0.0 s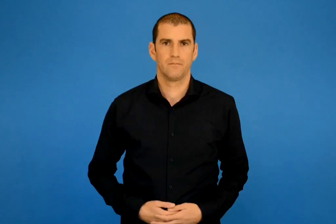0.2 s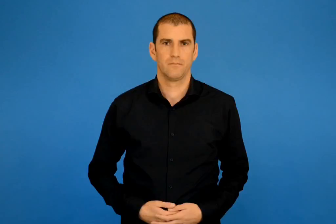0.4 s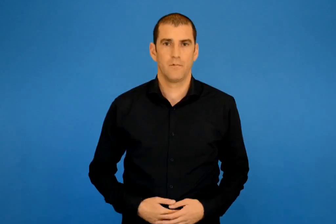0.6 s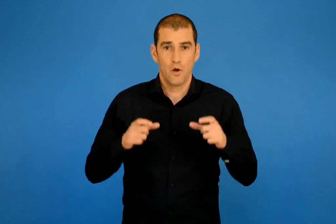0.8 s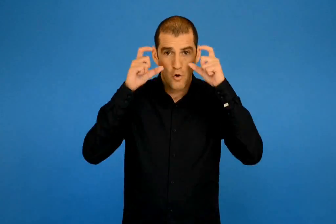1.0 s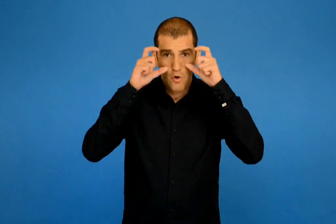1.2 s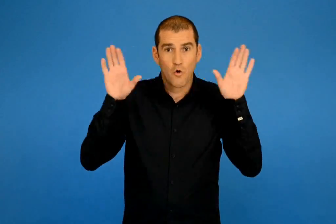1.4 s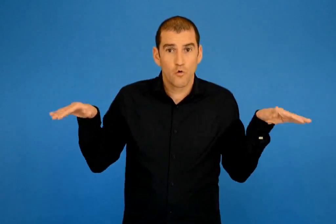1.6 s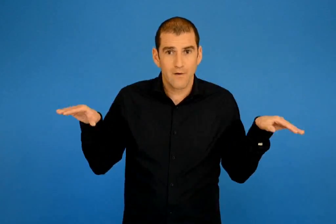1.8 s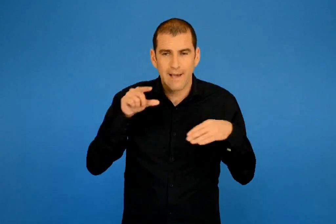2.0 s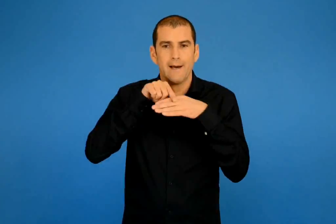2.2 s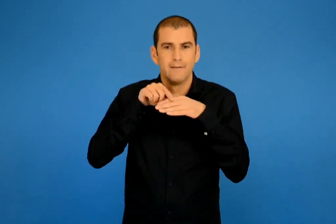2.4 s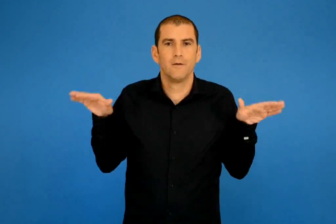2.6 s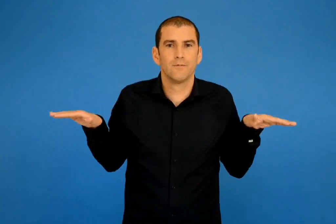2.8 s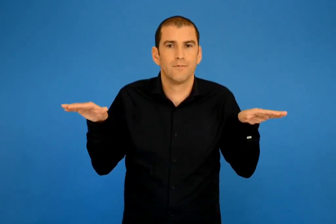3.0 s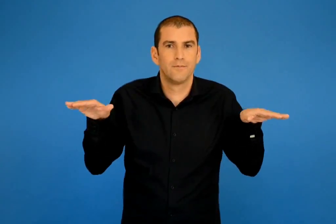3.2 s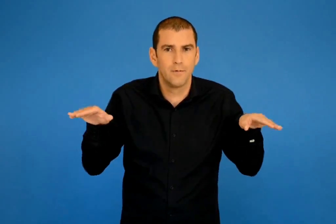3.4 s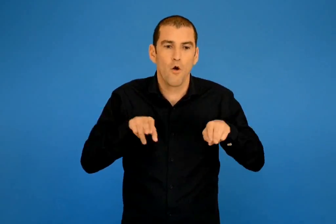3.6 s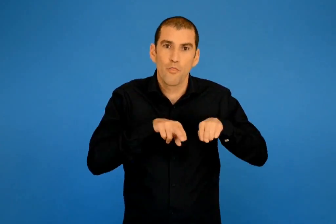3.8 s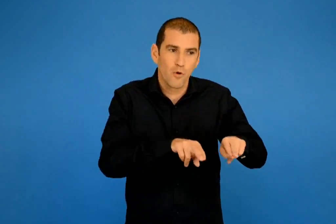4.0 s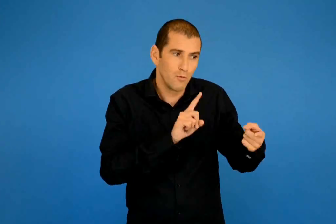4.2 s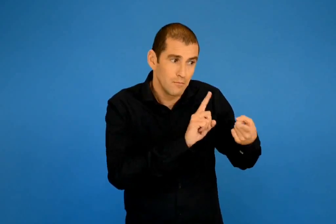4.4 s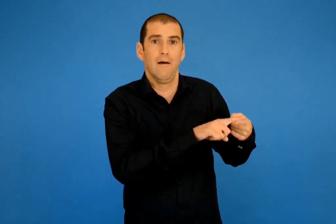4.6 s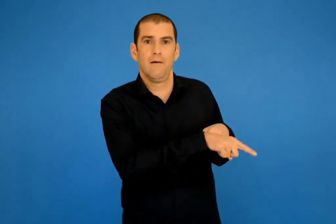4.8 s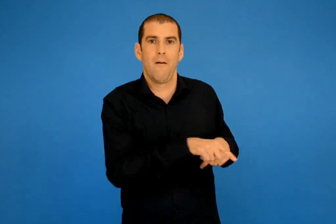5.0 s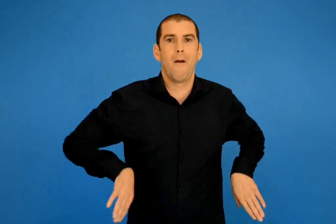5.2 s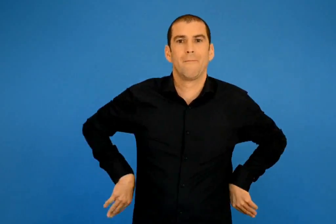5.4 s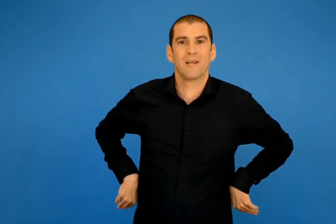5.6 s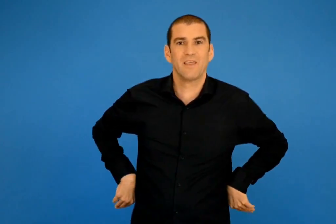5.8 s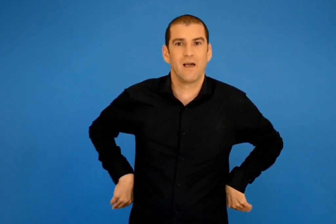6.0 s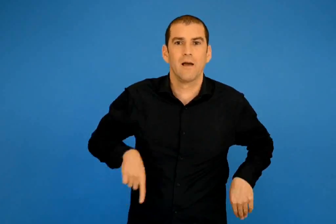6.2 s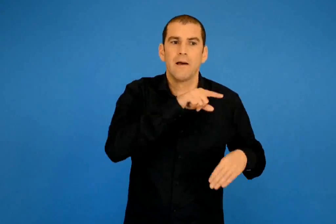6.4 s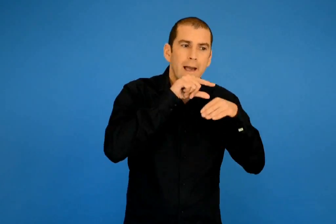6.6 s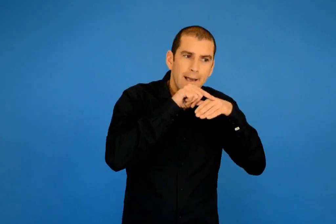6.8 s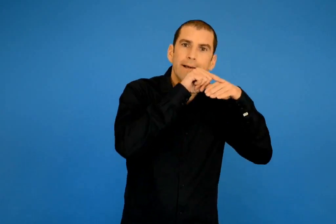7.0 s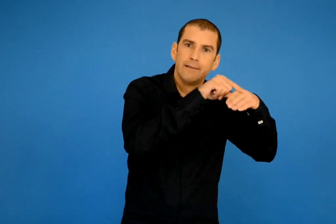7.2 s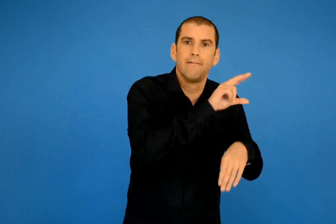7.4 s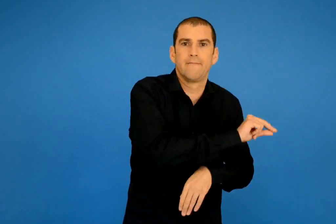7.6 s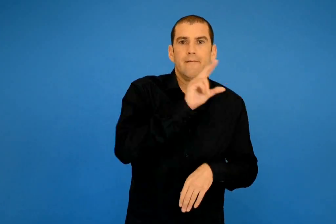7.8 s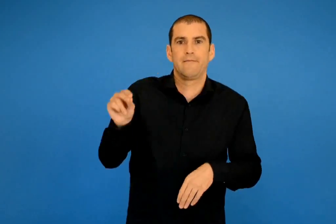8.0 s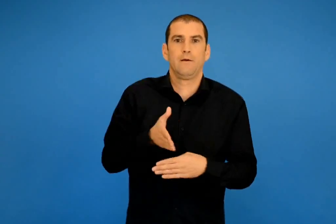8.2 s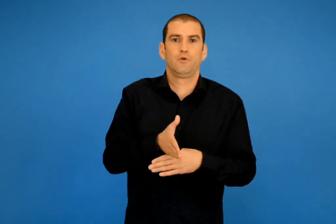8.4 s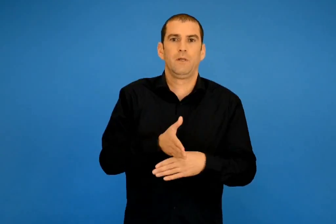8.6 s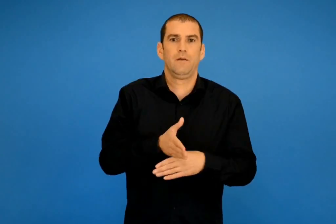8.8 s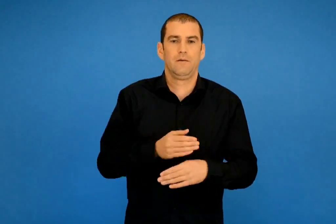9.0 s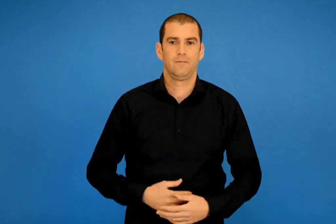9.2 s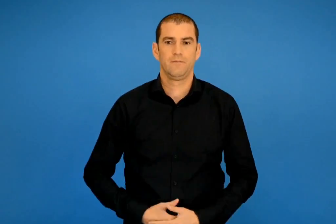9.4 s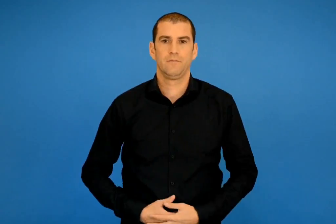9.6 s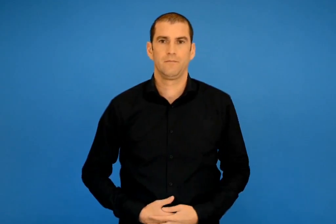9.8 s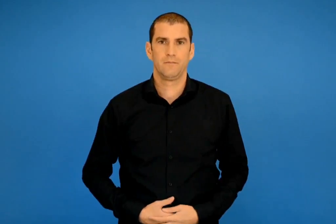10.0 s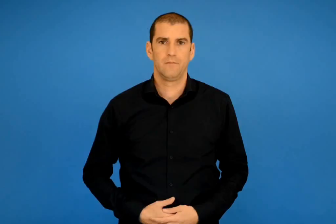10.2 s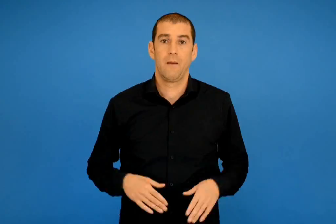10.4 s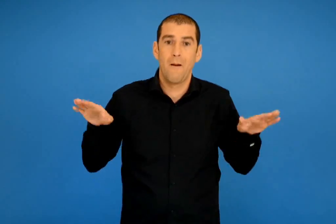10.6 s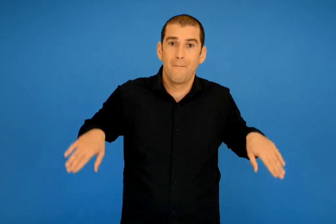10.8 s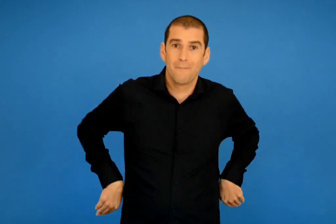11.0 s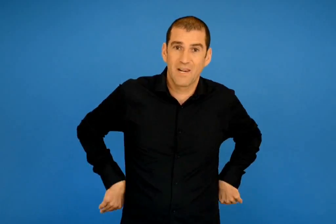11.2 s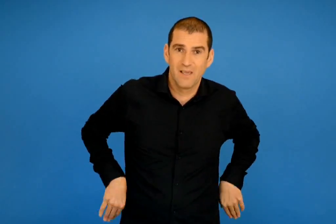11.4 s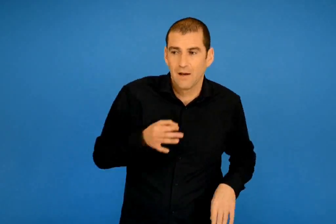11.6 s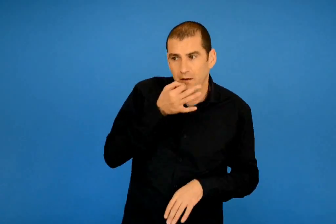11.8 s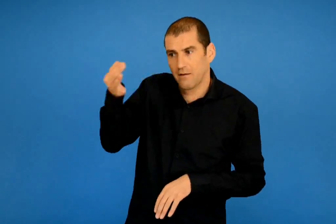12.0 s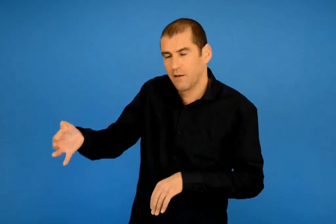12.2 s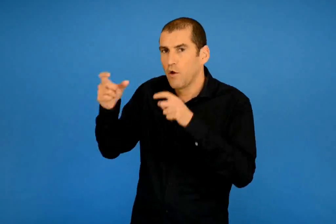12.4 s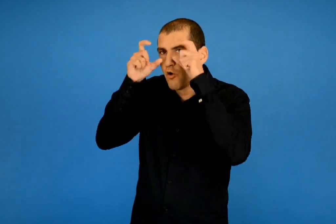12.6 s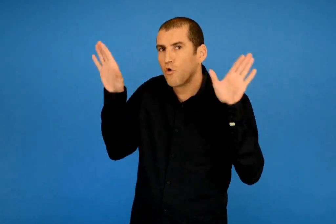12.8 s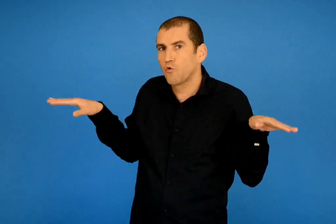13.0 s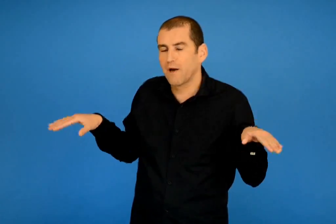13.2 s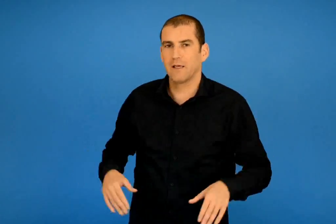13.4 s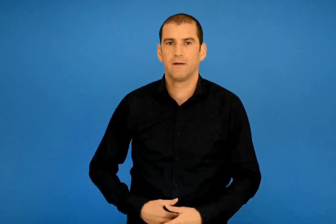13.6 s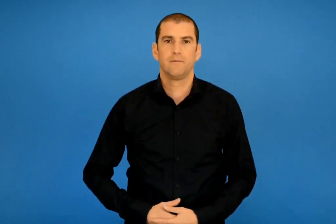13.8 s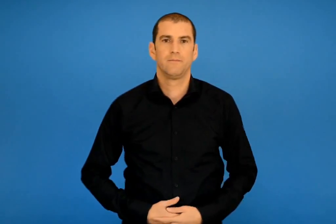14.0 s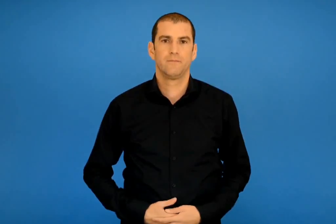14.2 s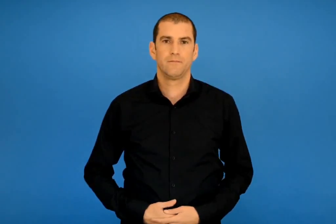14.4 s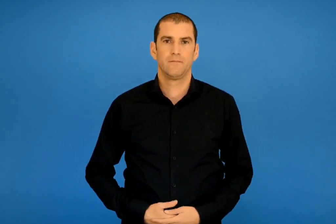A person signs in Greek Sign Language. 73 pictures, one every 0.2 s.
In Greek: καθώς πήγαινε την έφτασε η πέρδικα έμεινε και εκείνης το μωρό της νηστεία και πήγαινε να του δώσει λίγο ψωμί λέγει η πέρδικα της κουκουβάγιας
